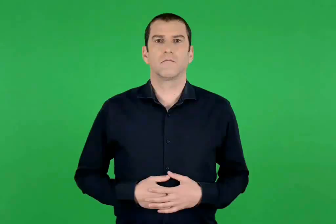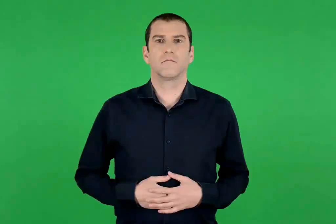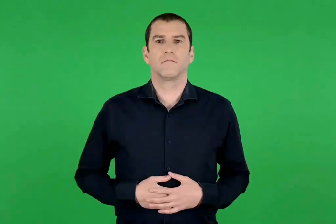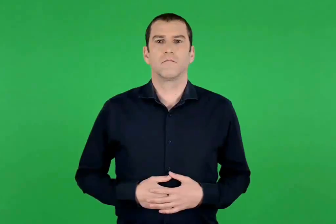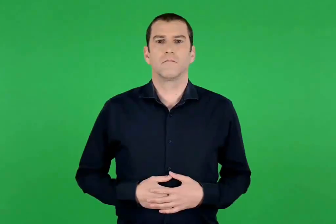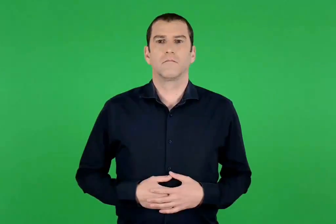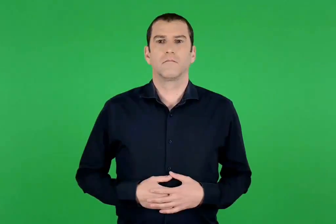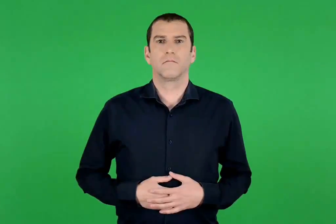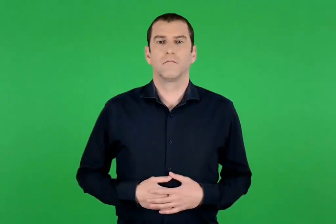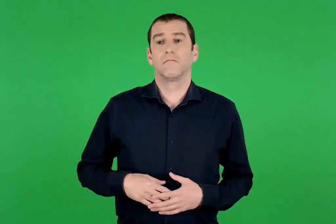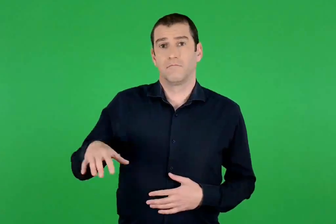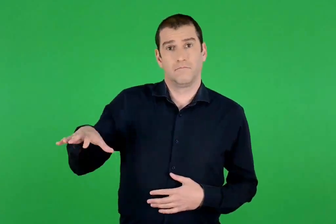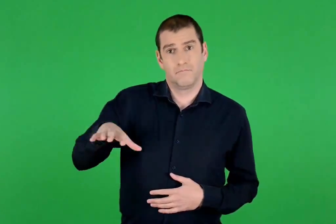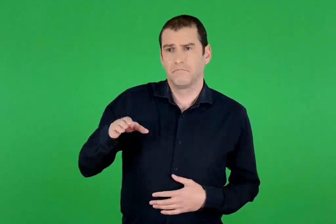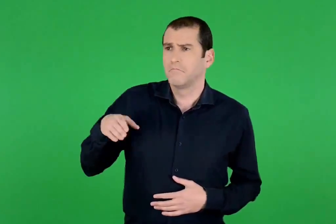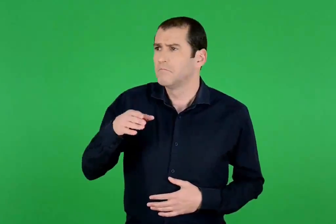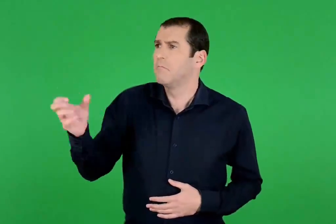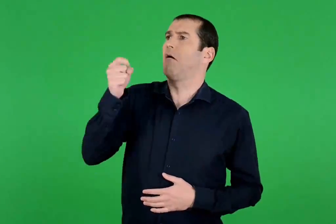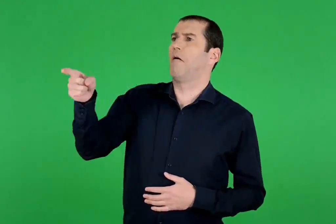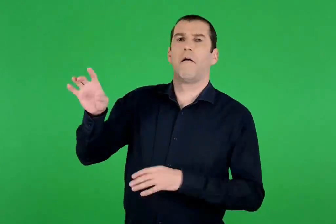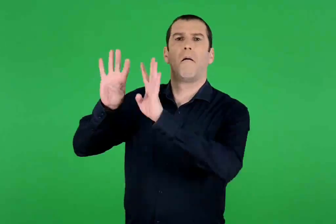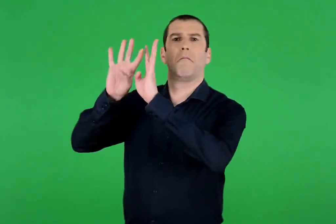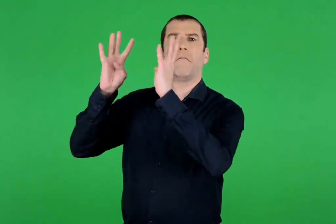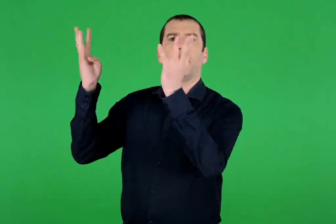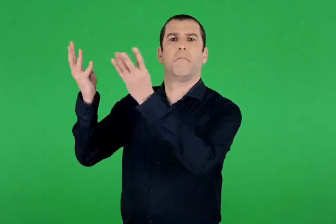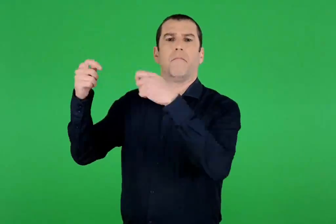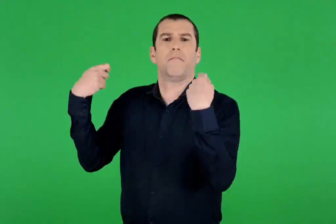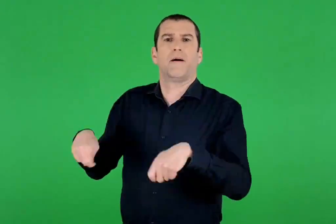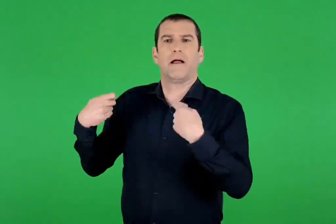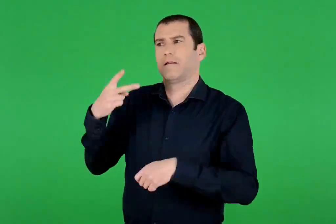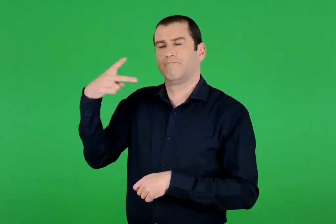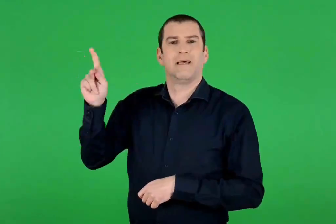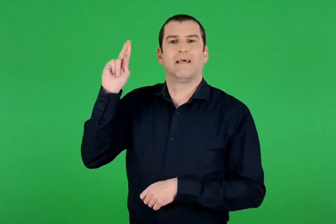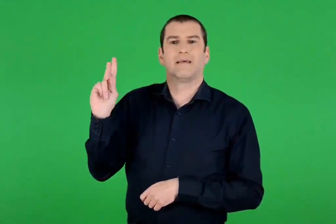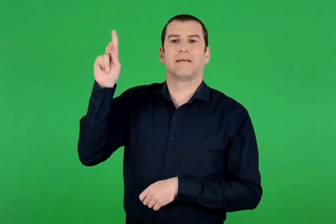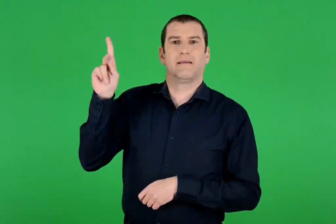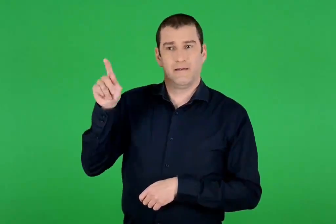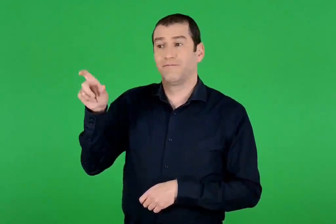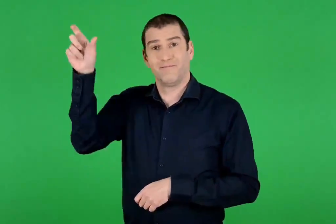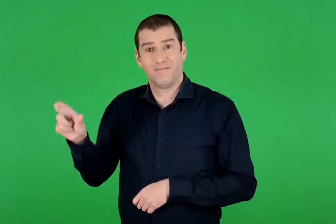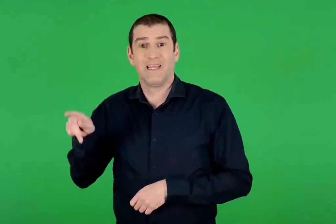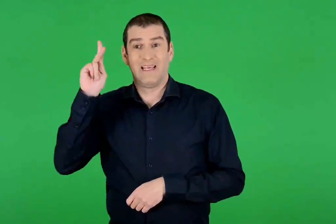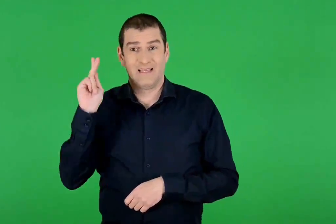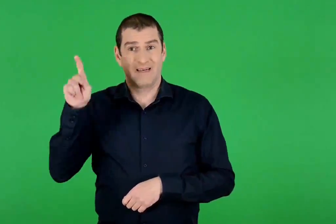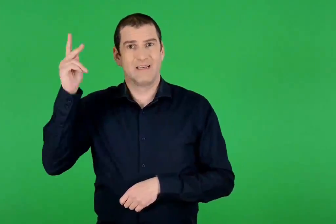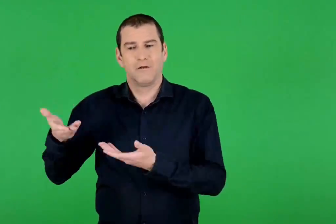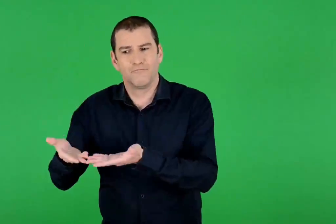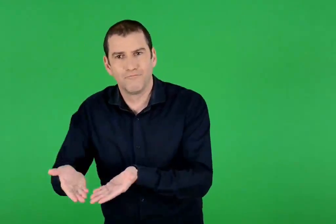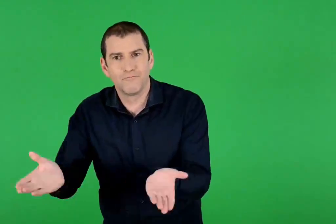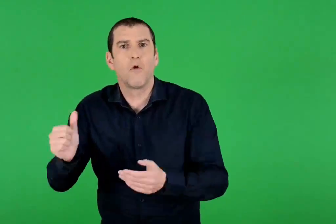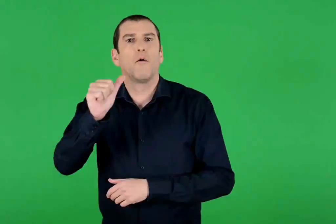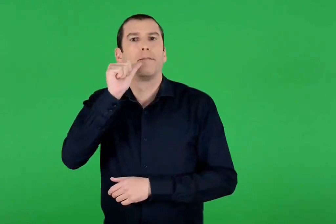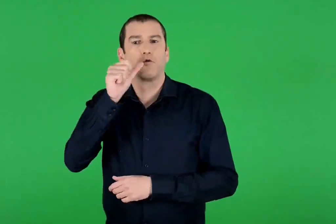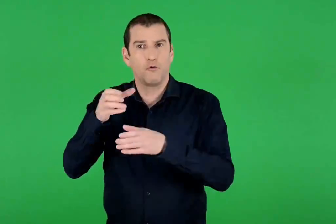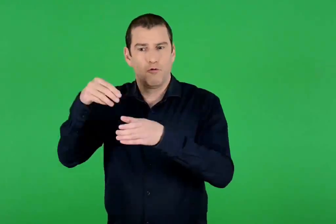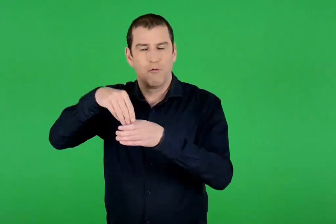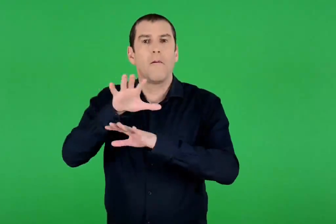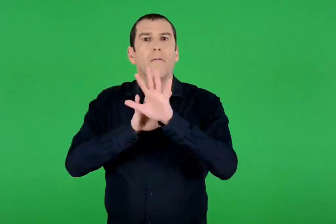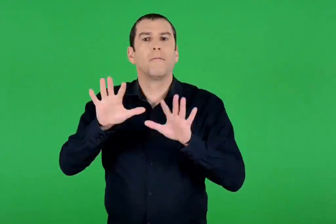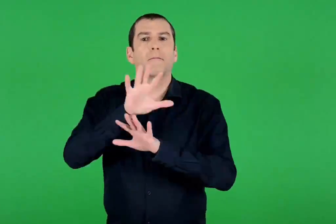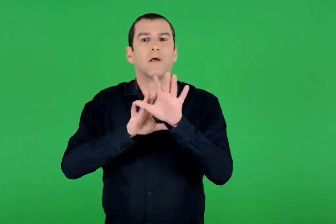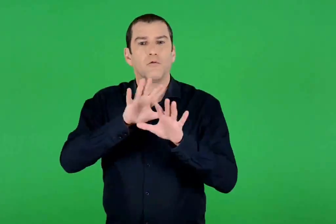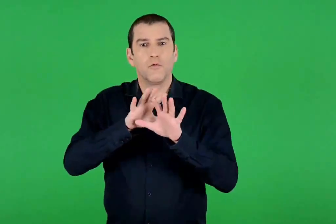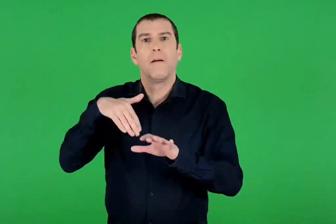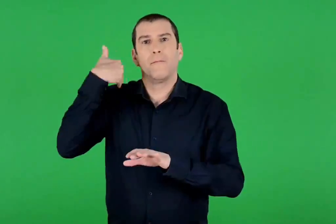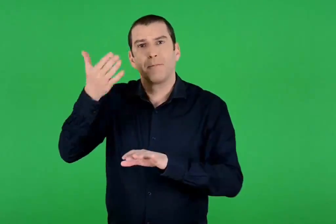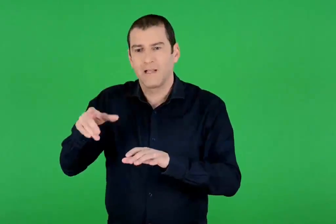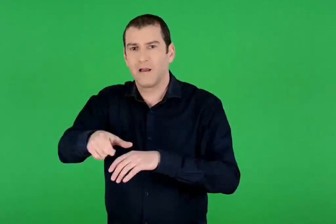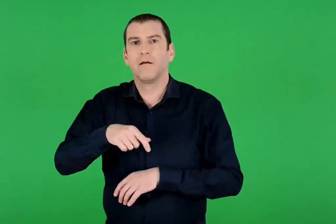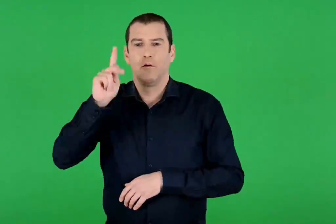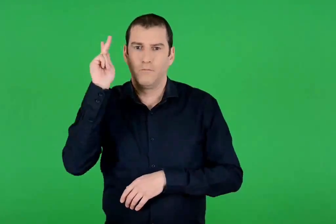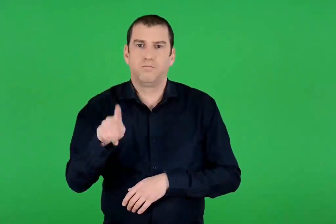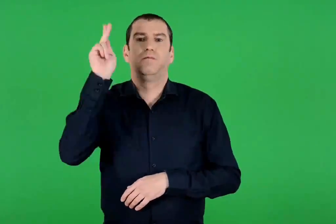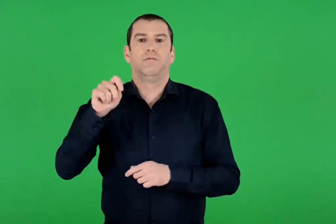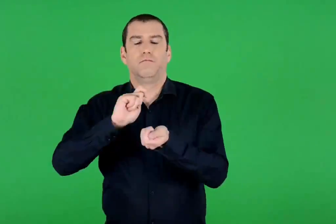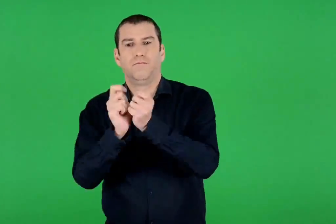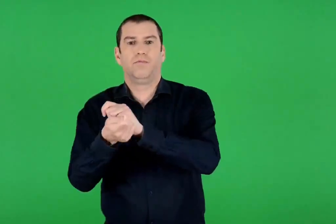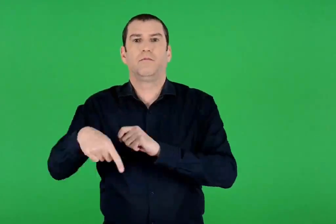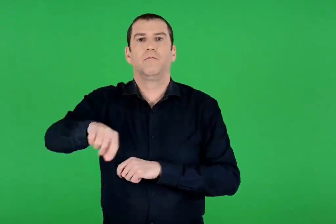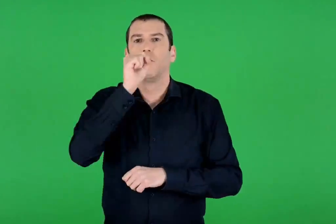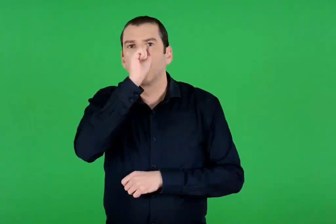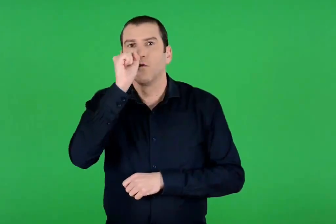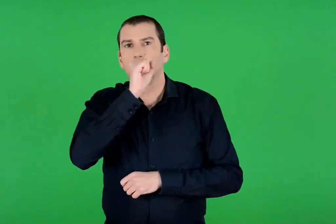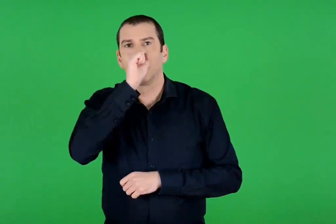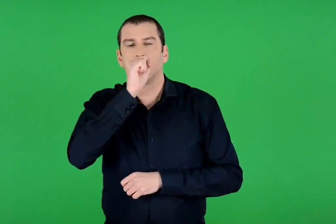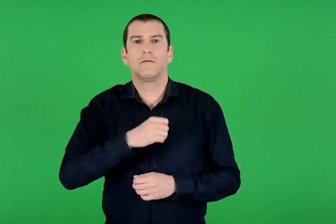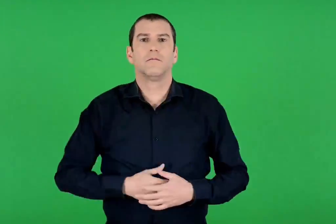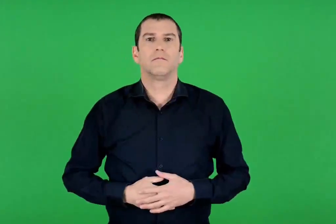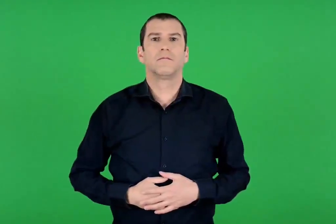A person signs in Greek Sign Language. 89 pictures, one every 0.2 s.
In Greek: αυτοί βρήκαν γρήγορα το παλάτι της κίρκης. η κίρκη τούς πρόσφερε ένα μαγικό ποτό , μετά τους χτύπησε με το μαγικό ραβδί της και τους έκανε γουρούνια
